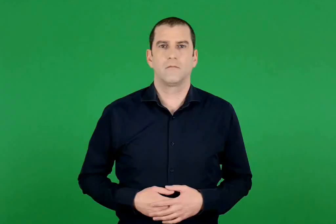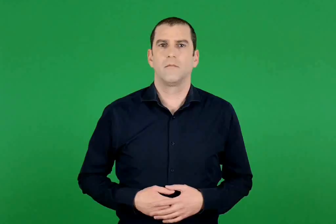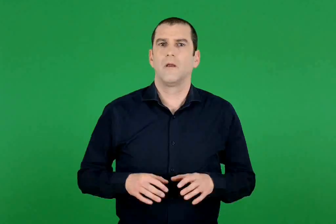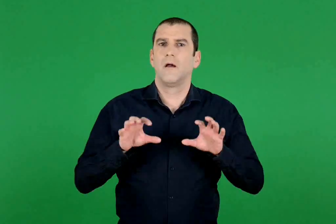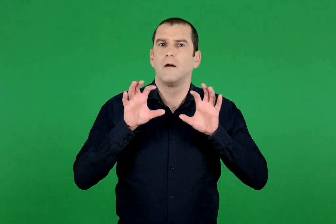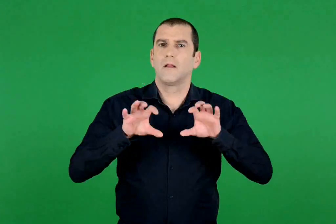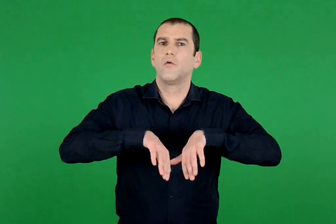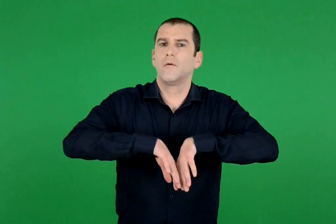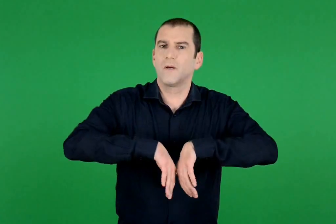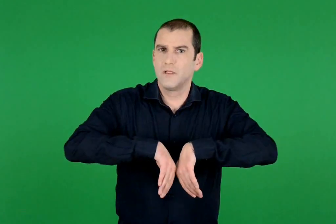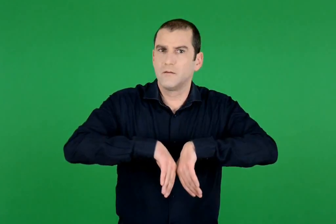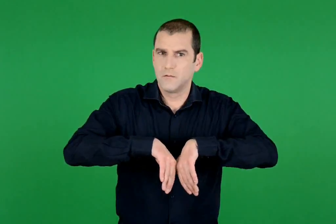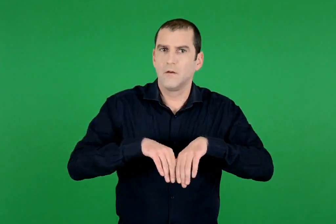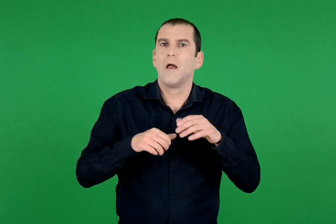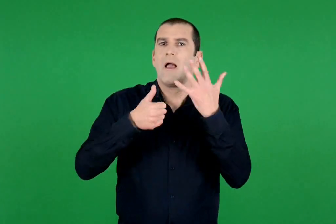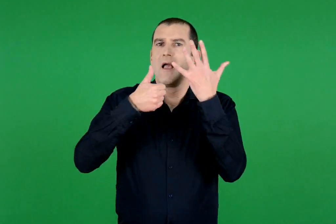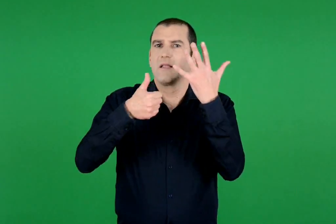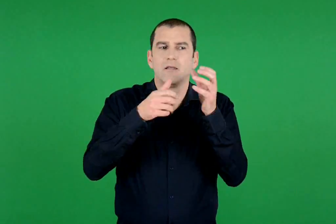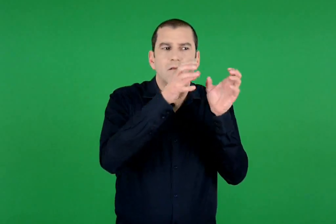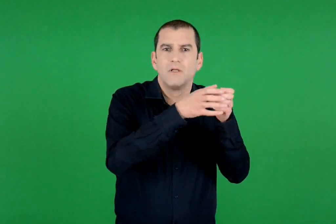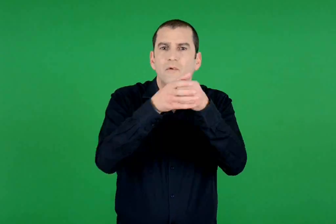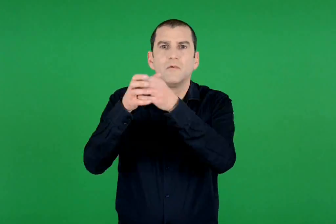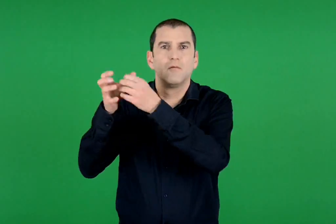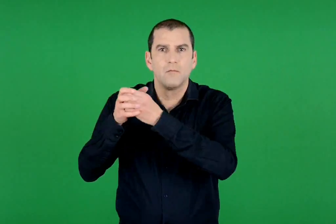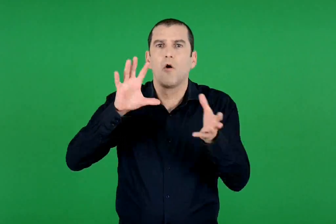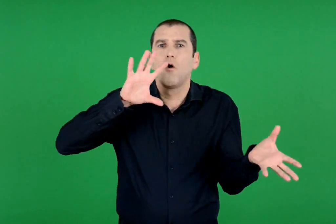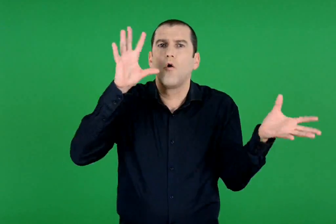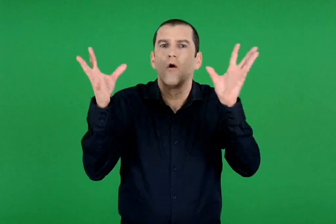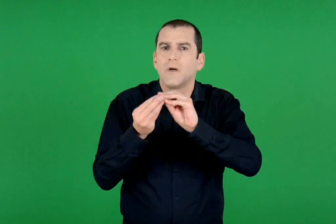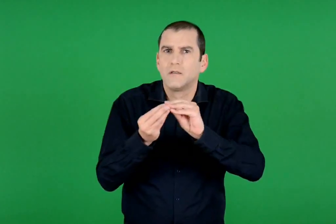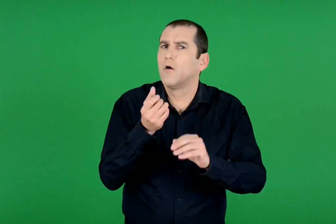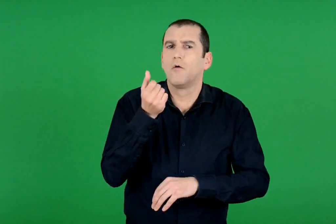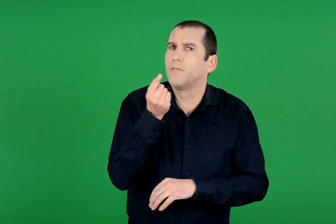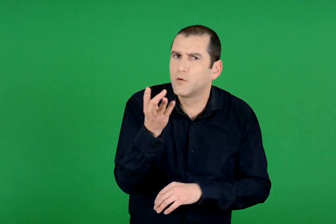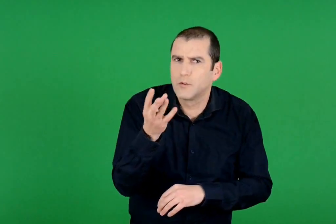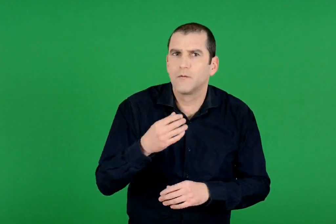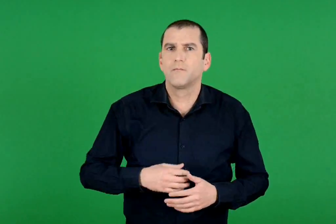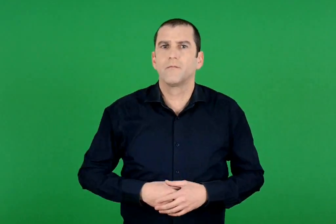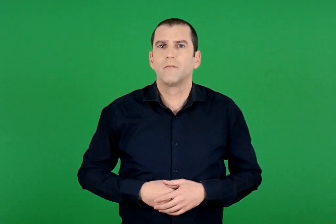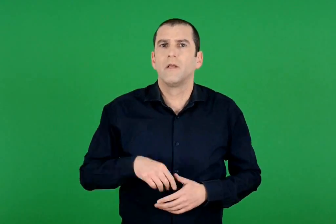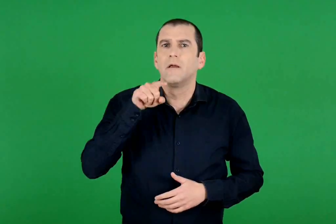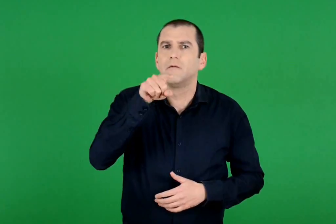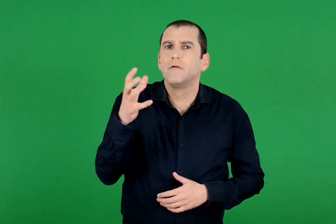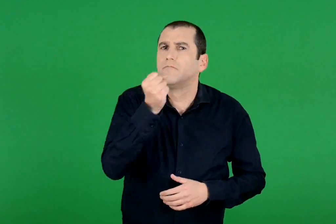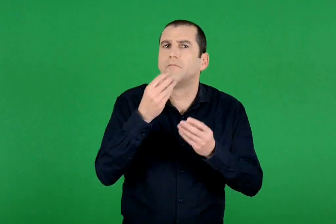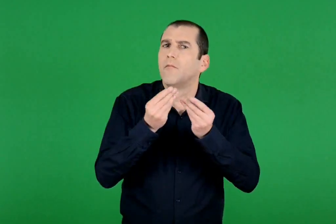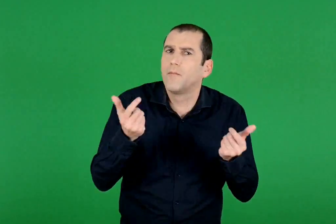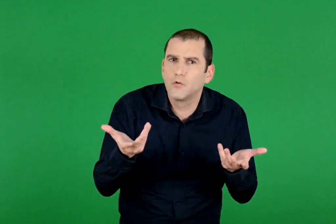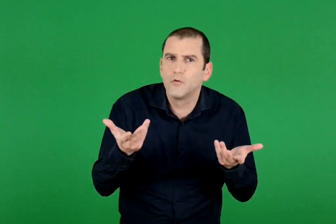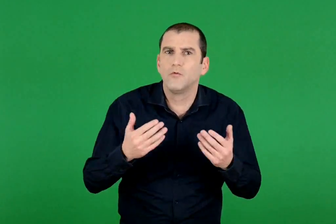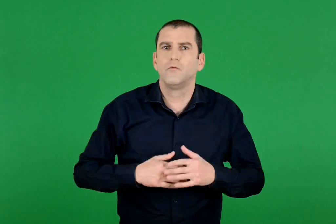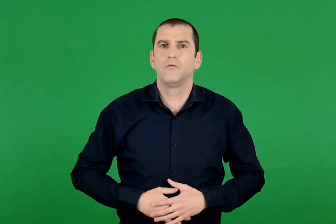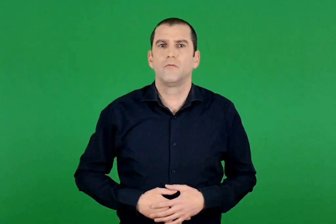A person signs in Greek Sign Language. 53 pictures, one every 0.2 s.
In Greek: πόσες είναι όλες οι αγριόπαπιες σε 6 σμήνη ;
